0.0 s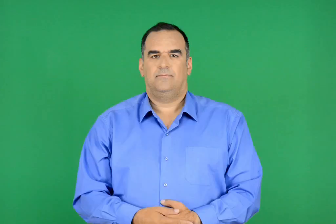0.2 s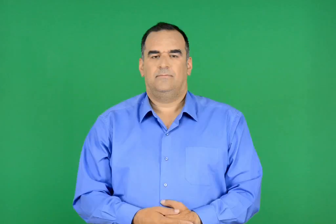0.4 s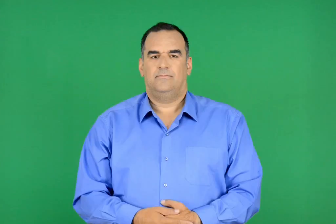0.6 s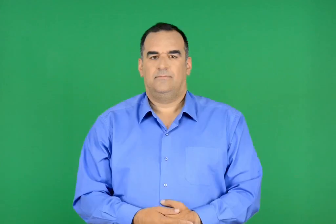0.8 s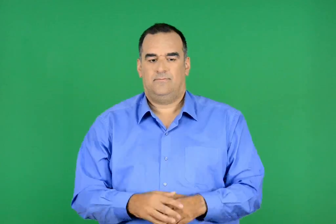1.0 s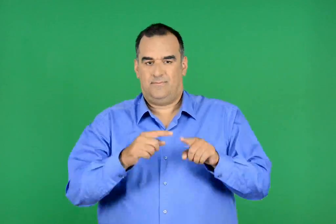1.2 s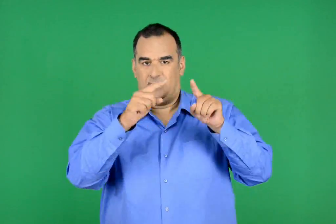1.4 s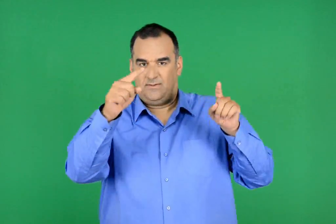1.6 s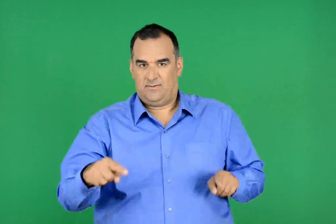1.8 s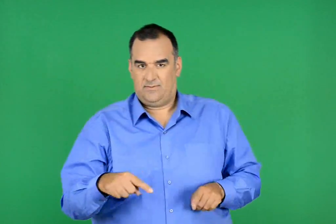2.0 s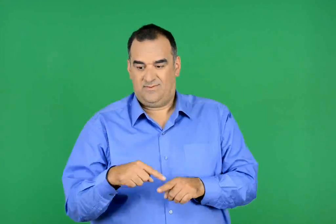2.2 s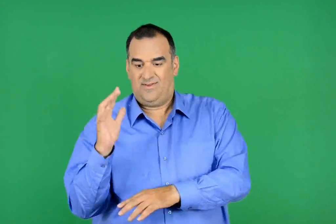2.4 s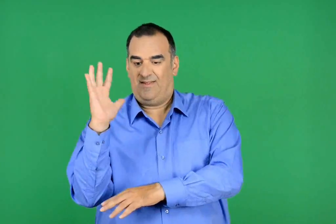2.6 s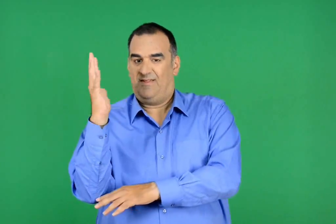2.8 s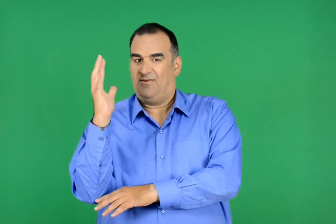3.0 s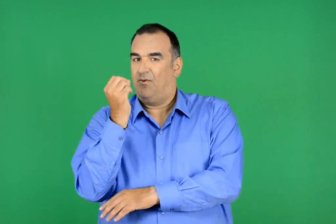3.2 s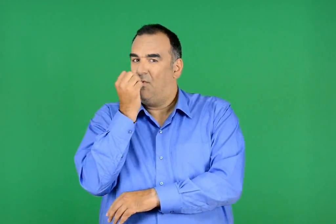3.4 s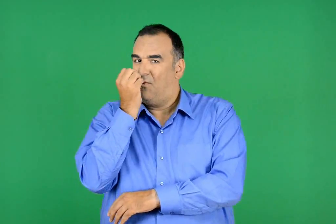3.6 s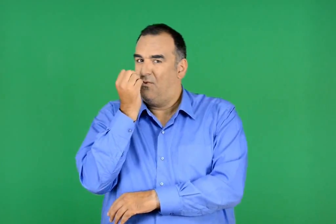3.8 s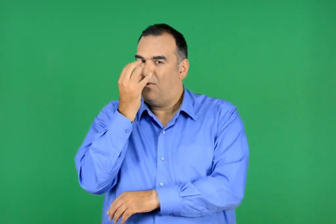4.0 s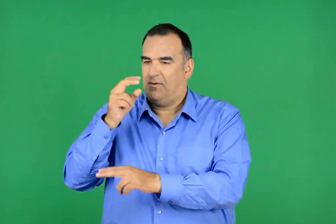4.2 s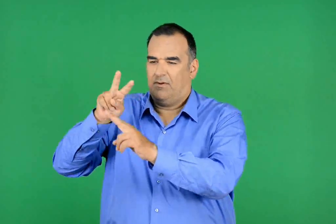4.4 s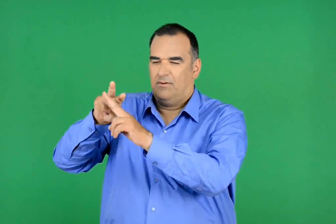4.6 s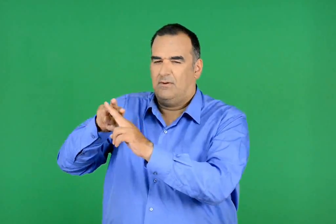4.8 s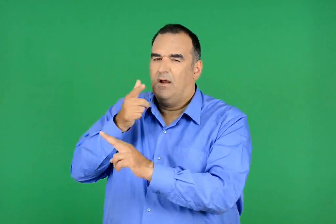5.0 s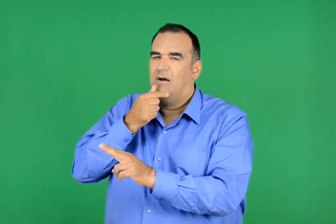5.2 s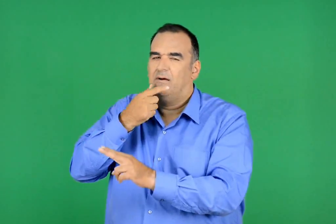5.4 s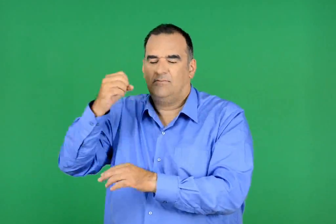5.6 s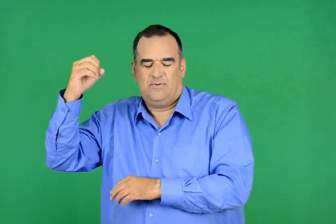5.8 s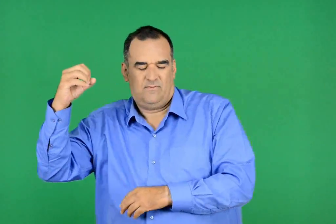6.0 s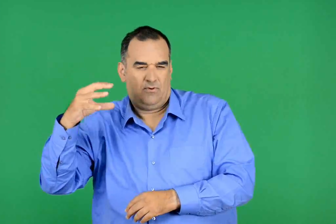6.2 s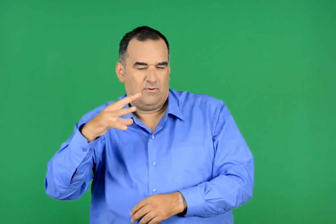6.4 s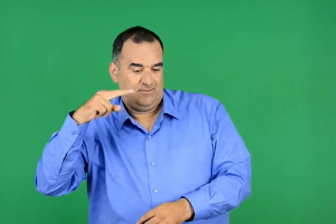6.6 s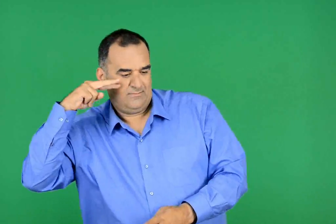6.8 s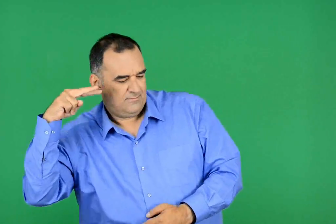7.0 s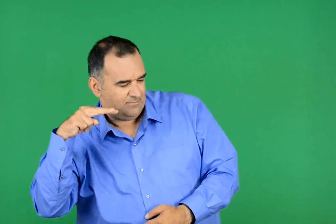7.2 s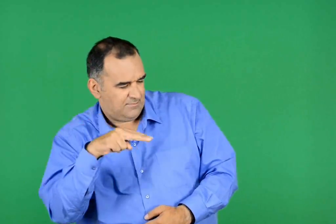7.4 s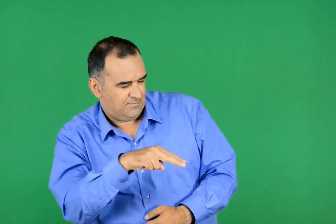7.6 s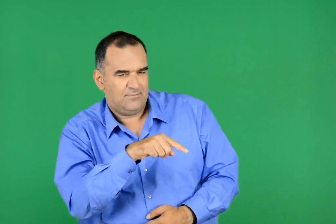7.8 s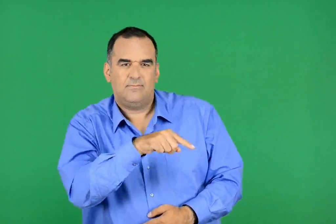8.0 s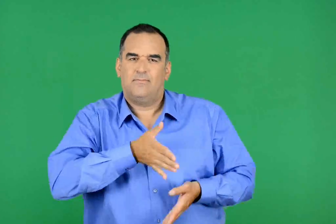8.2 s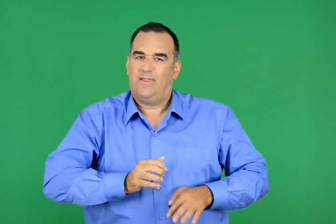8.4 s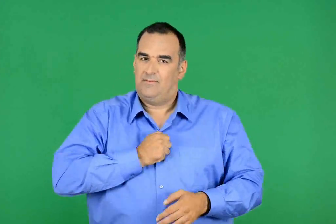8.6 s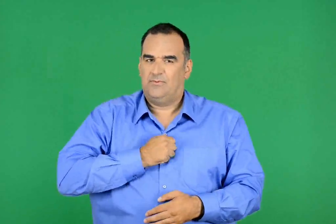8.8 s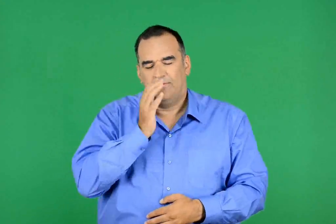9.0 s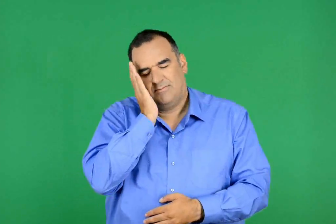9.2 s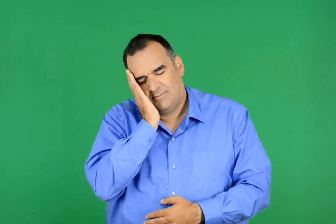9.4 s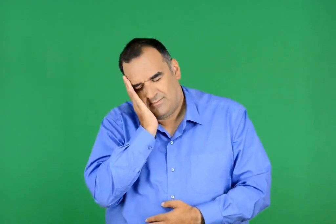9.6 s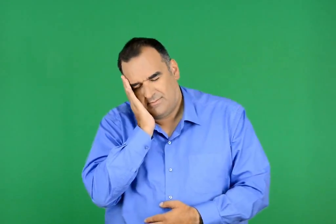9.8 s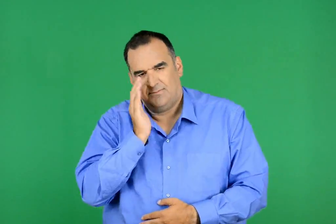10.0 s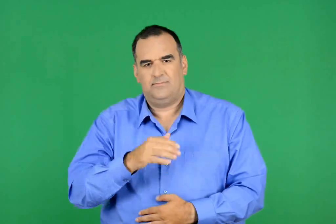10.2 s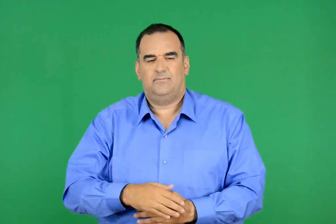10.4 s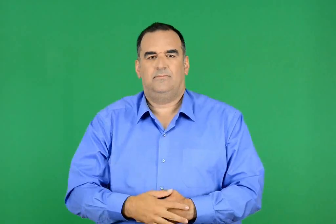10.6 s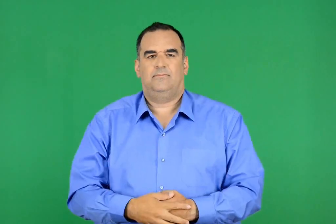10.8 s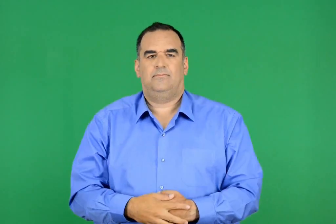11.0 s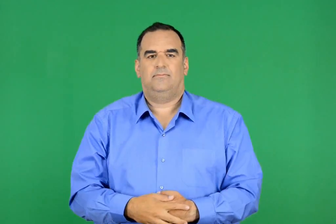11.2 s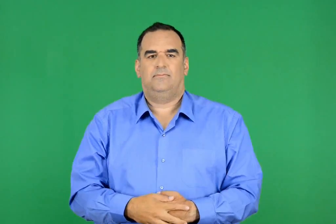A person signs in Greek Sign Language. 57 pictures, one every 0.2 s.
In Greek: όλα τα αστέρια µαι µυγδαλιά ανθισμένη αστέρια µπρος στο παράθυρό µας κοιτάζει το παιδί µου που κοιμήθηκε
